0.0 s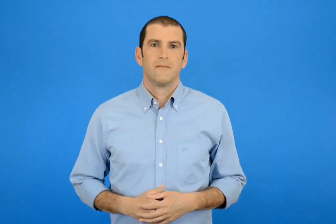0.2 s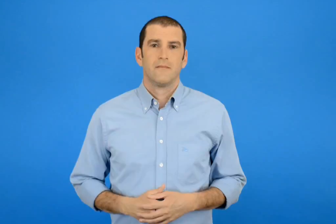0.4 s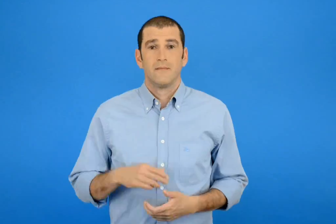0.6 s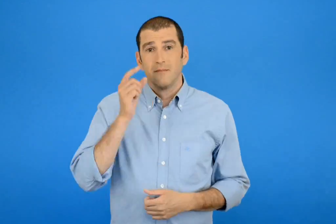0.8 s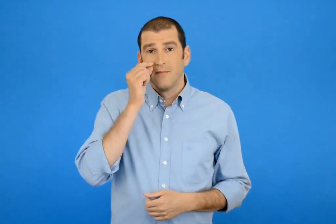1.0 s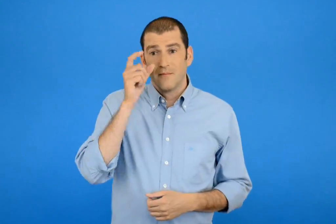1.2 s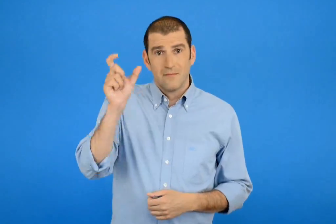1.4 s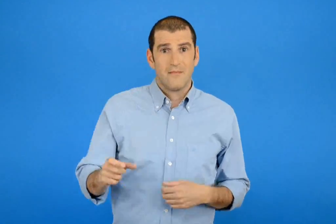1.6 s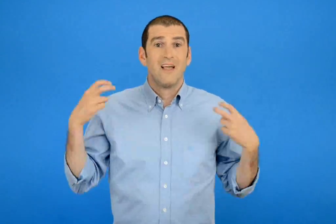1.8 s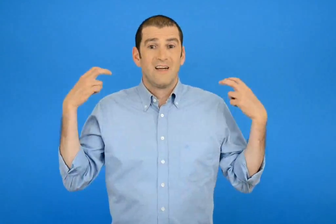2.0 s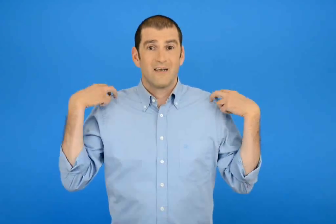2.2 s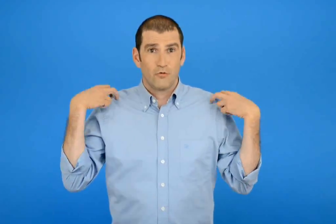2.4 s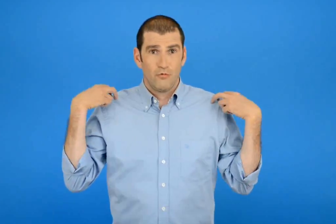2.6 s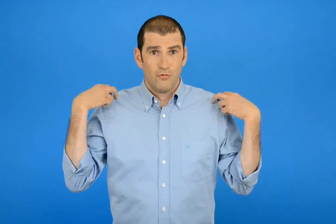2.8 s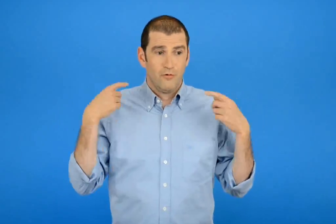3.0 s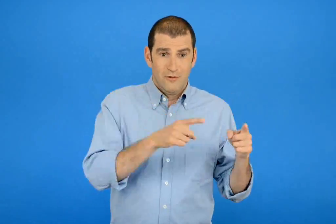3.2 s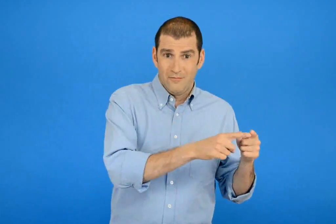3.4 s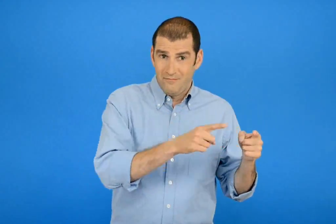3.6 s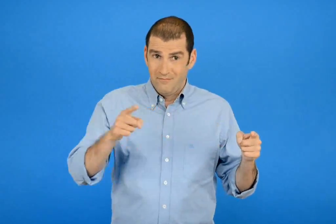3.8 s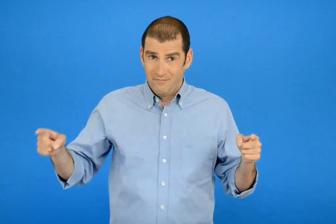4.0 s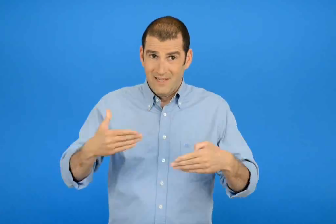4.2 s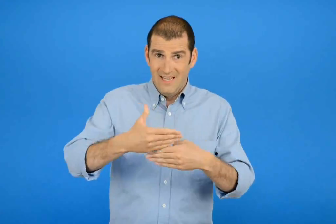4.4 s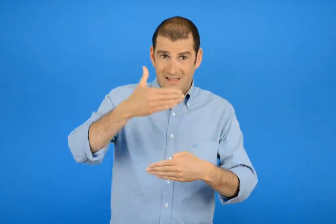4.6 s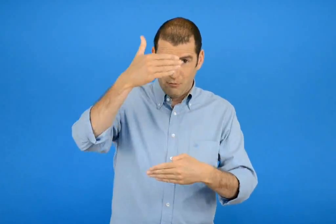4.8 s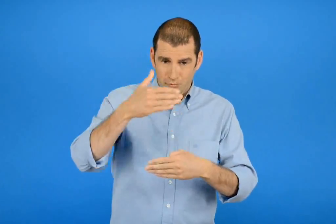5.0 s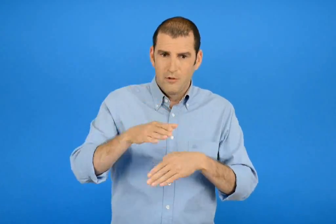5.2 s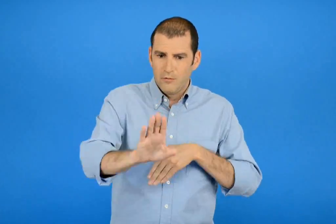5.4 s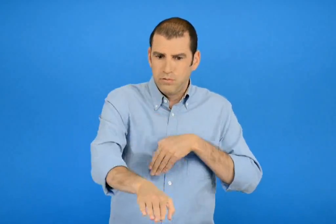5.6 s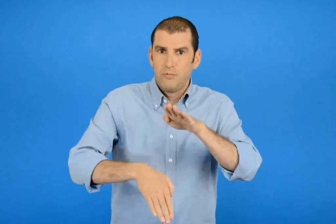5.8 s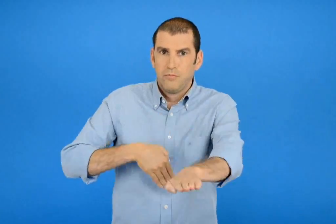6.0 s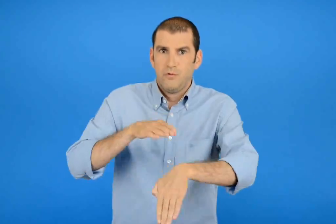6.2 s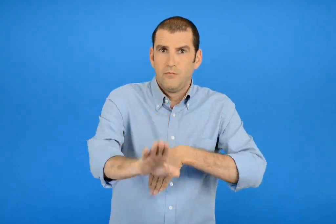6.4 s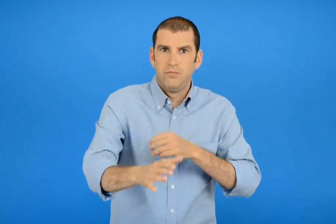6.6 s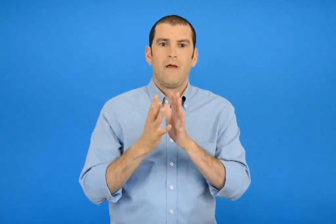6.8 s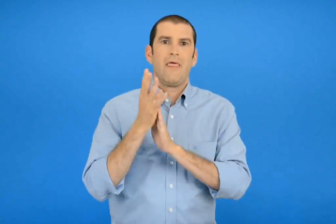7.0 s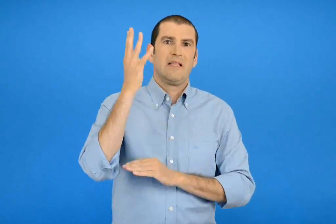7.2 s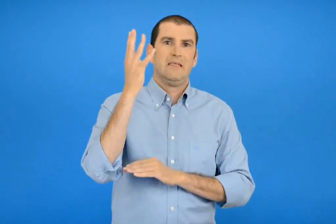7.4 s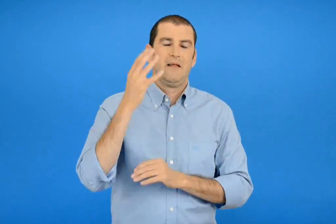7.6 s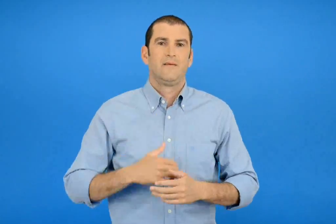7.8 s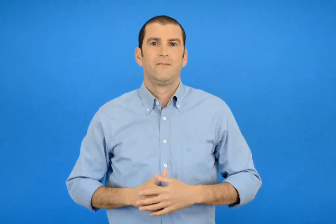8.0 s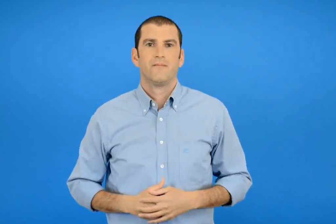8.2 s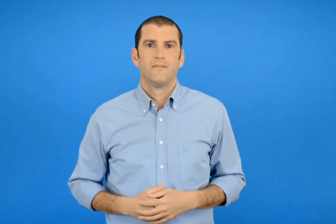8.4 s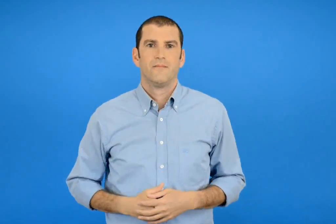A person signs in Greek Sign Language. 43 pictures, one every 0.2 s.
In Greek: ο χρηστός μέτρησε και βρήκε ότι το μήκος του τοίχου είναι 14 βήματα
